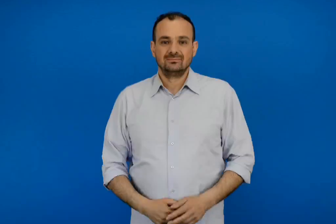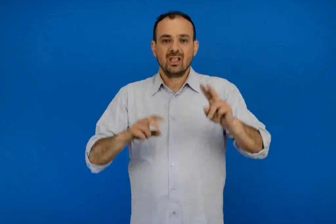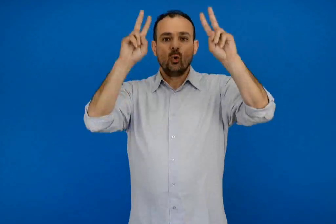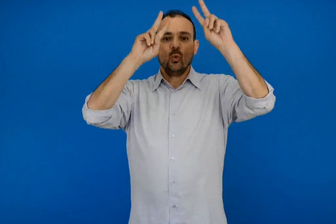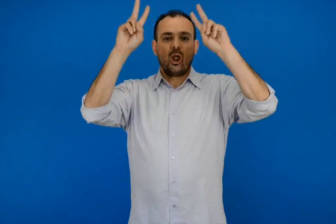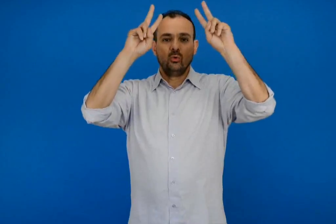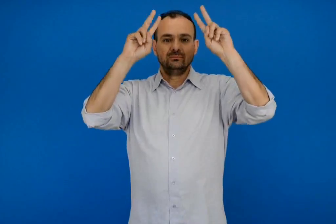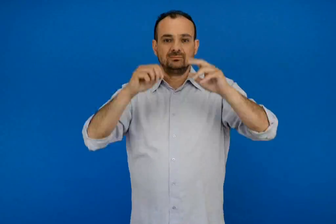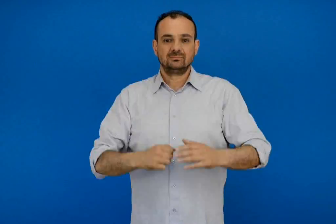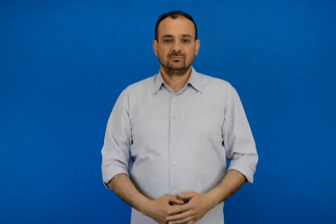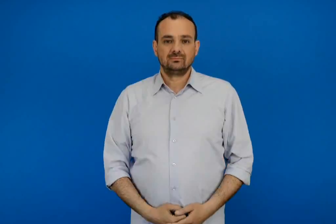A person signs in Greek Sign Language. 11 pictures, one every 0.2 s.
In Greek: ουρανό
